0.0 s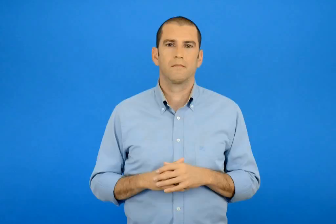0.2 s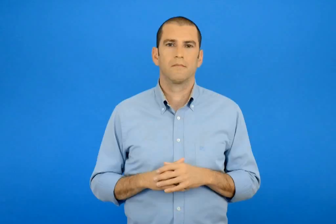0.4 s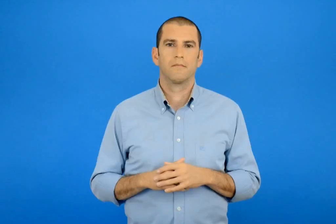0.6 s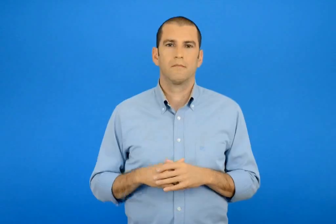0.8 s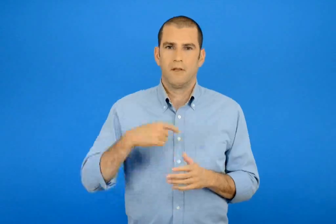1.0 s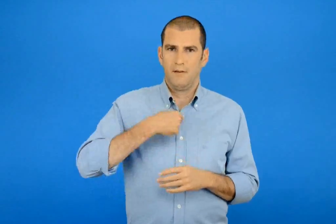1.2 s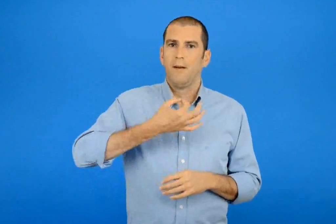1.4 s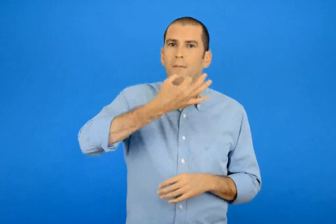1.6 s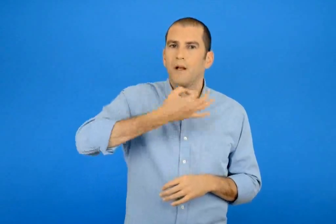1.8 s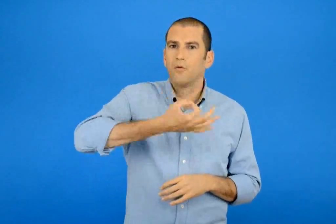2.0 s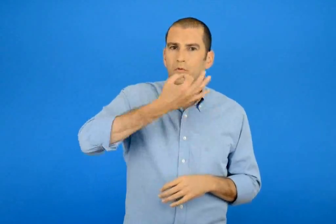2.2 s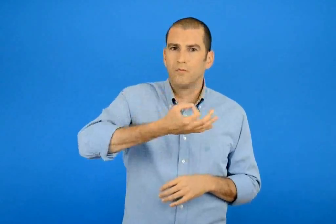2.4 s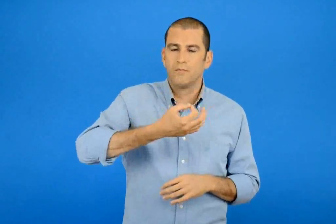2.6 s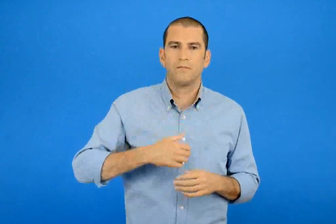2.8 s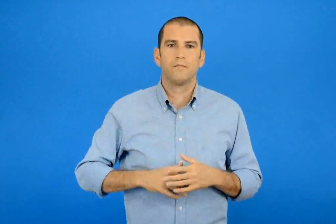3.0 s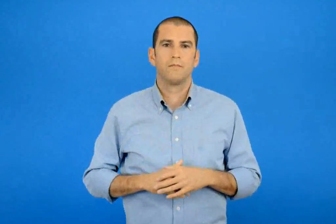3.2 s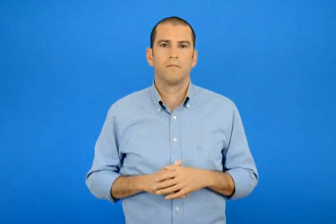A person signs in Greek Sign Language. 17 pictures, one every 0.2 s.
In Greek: μιλώ
